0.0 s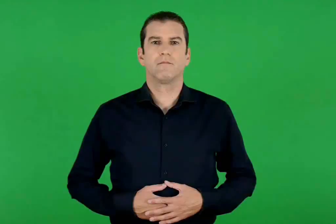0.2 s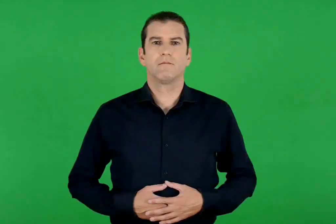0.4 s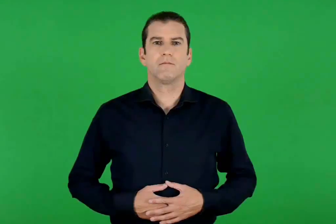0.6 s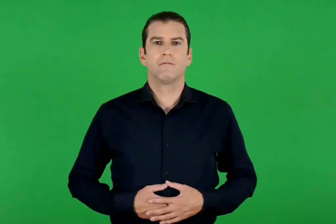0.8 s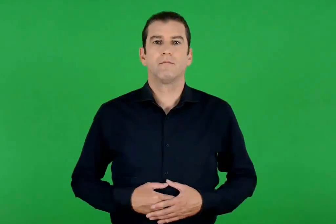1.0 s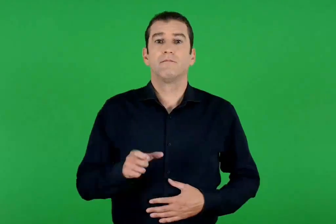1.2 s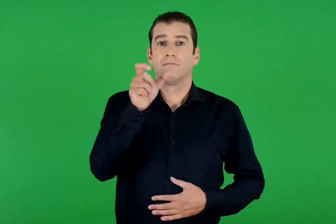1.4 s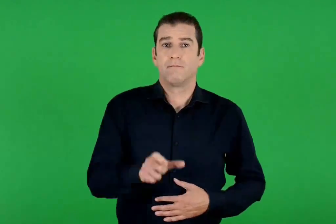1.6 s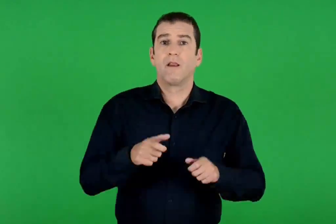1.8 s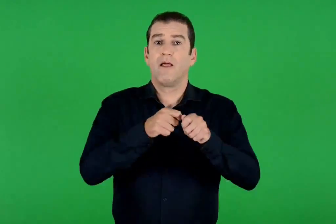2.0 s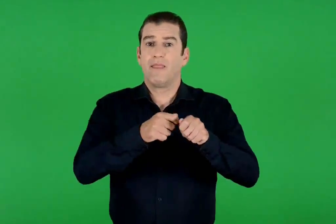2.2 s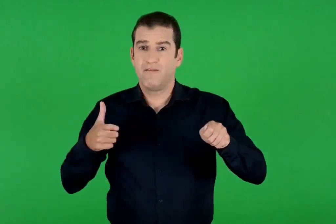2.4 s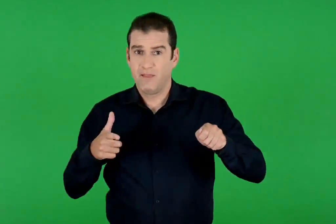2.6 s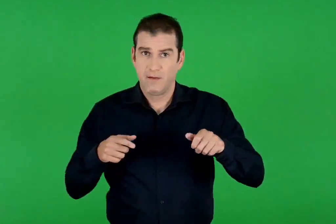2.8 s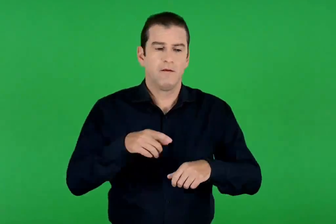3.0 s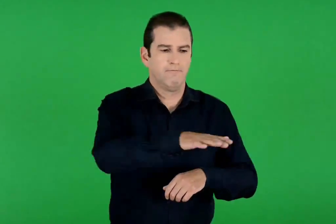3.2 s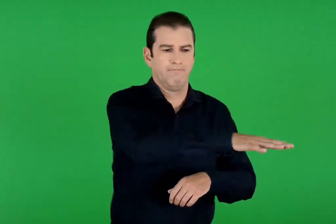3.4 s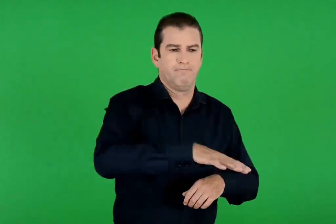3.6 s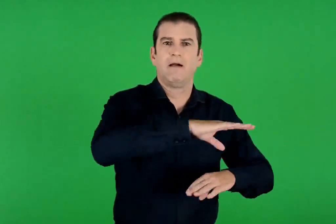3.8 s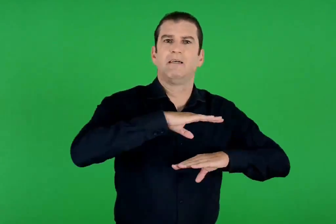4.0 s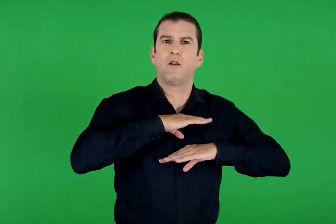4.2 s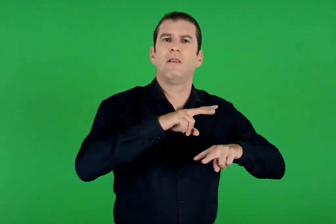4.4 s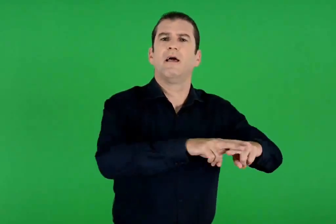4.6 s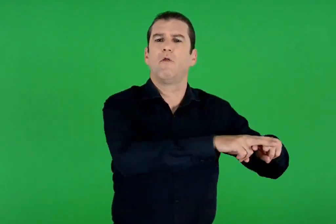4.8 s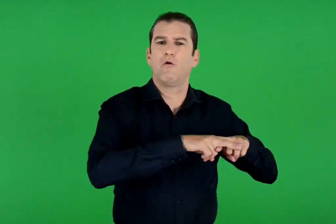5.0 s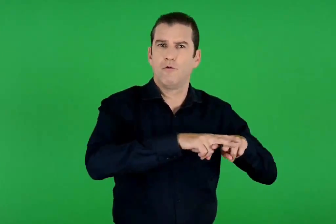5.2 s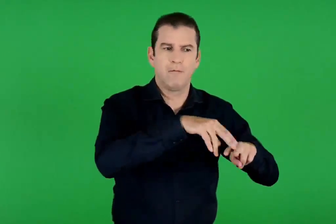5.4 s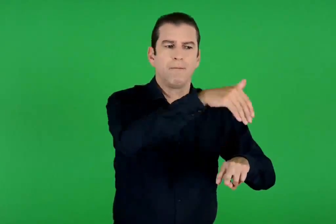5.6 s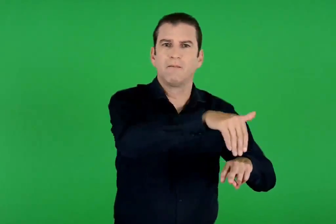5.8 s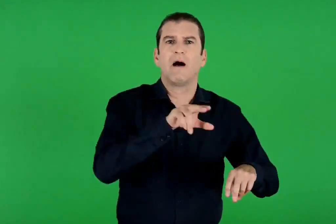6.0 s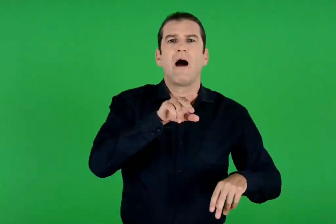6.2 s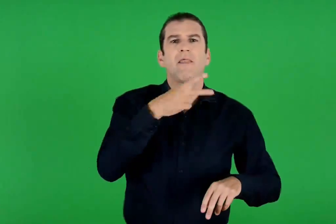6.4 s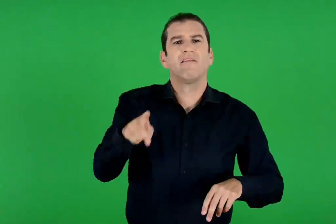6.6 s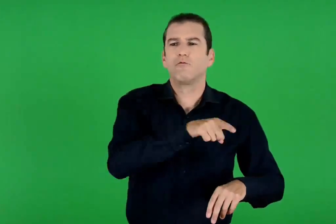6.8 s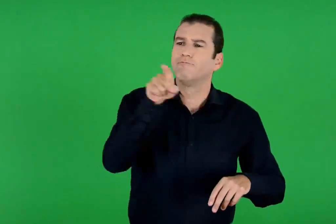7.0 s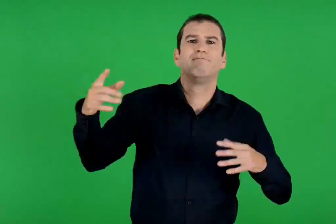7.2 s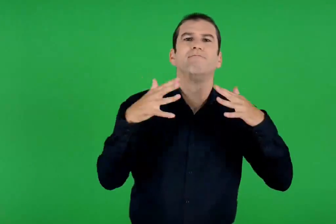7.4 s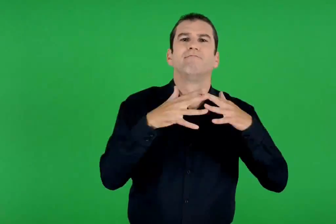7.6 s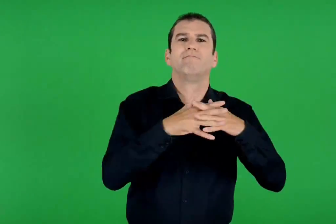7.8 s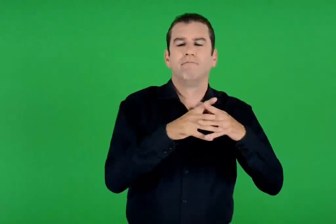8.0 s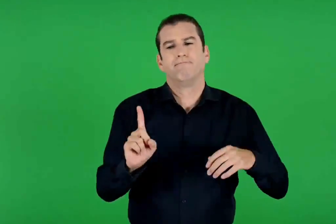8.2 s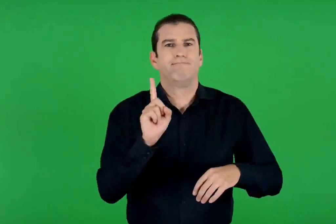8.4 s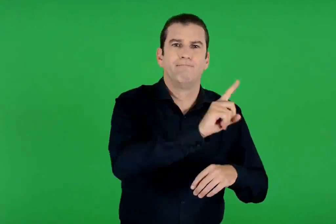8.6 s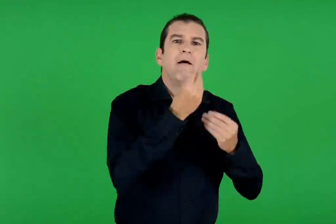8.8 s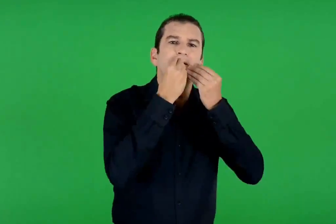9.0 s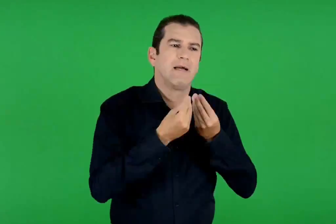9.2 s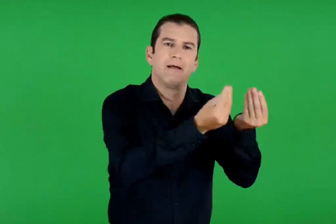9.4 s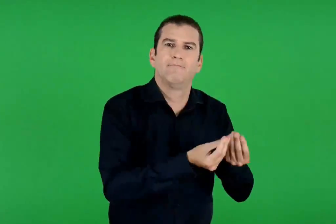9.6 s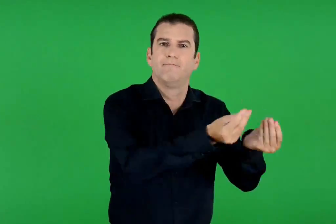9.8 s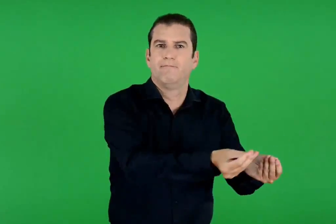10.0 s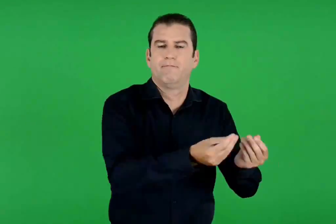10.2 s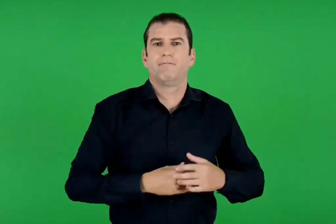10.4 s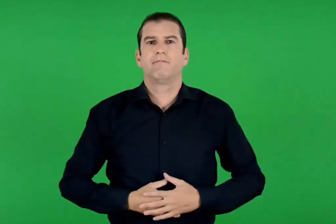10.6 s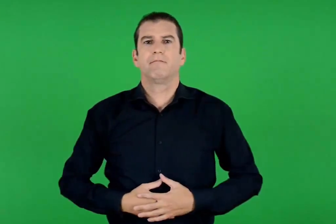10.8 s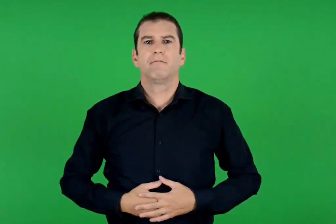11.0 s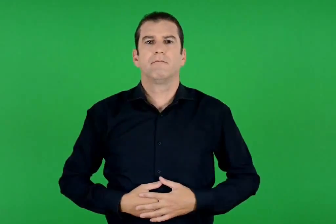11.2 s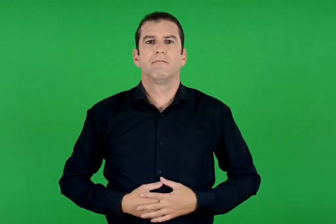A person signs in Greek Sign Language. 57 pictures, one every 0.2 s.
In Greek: τότε ήρθε στο στρατόπεδο των ιουδαίων ο δαβίδ , να φέρει τροφές στα αδέλφια του που πολεμούσαν
